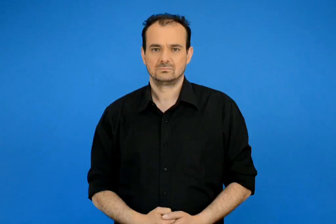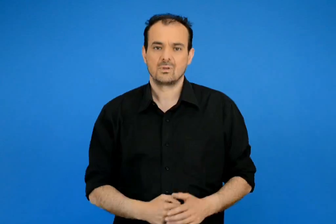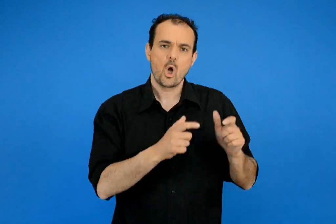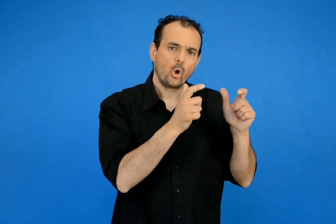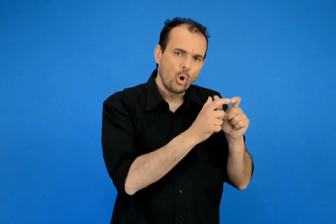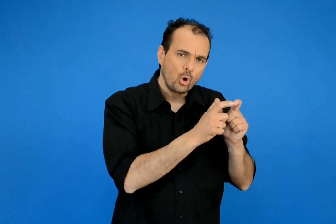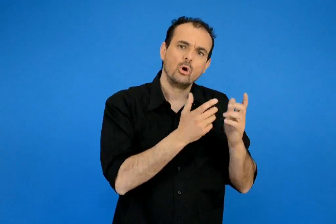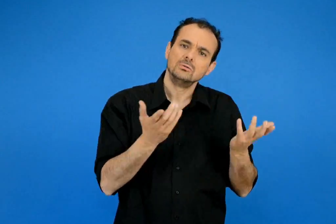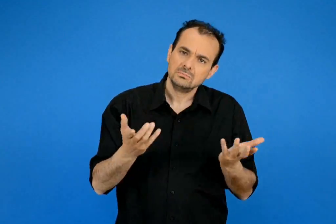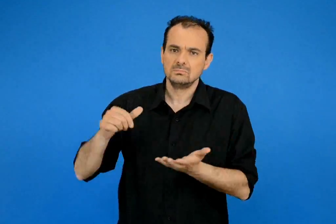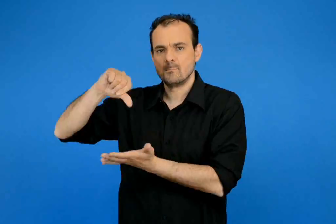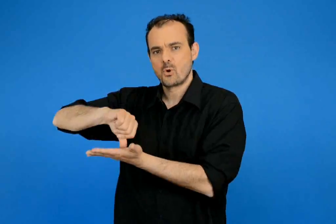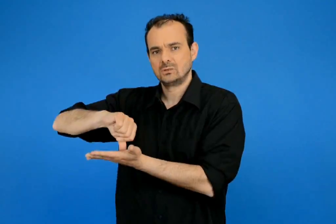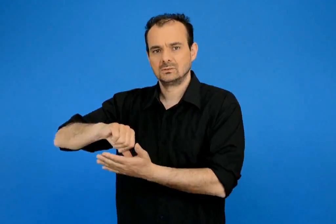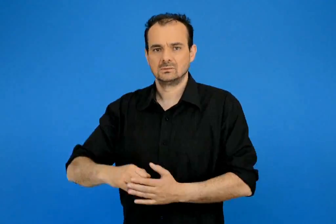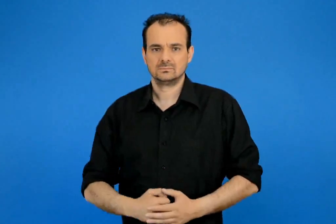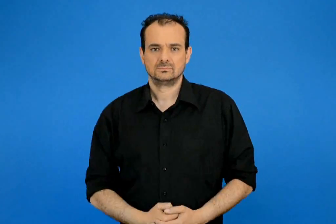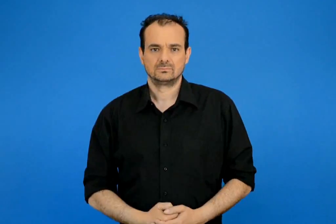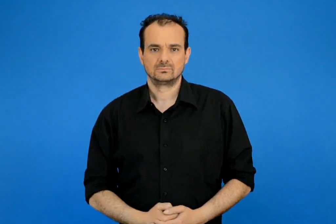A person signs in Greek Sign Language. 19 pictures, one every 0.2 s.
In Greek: χωριό η πόλη
